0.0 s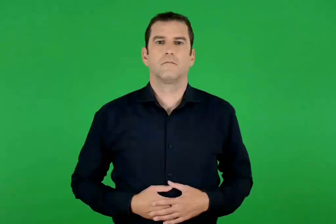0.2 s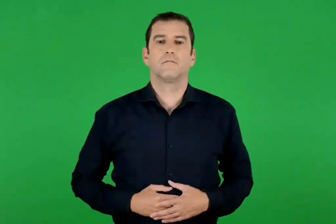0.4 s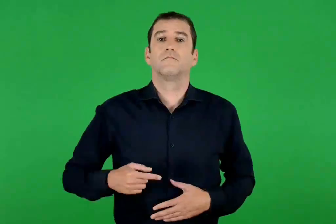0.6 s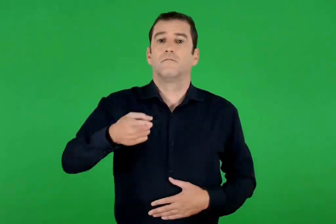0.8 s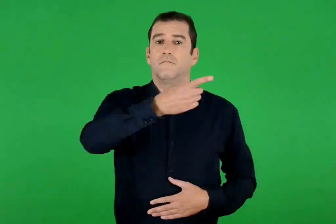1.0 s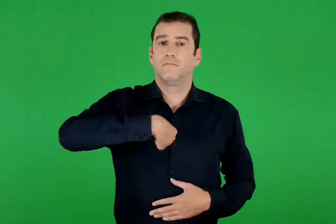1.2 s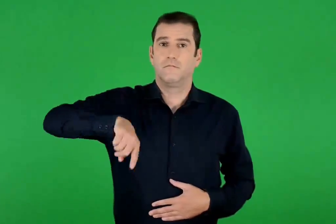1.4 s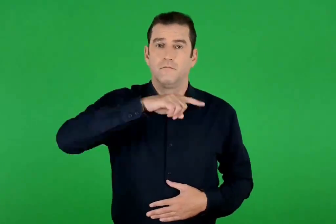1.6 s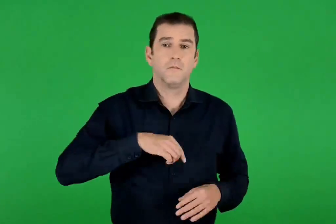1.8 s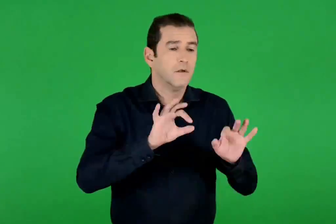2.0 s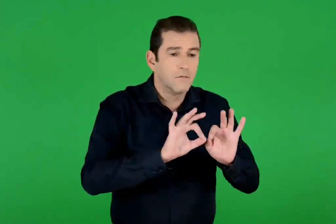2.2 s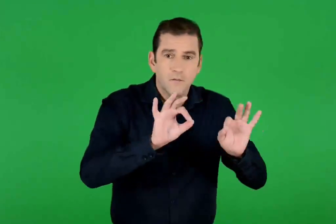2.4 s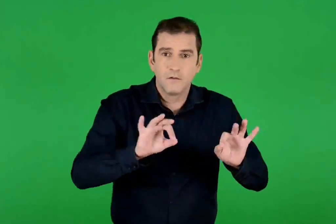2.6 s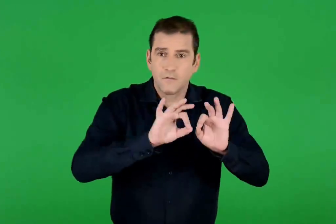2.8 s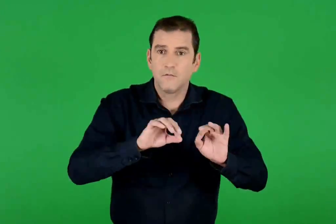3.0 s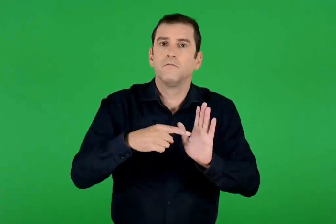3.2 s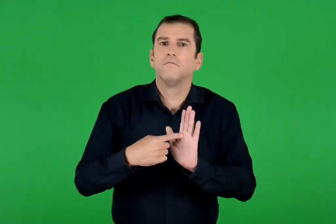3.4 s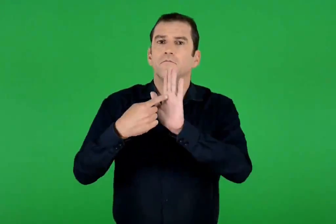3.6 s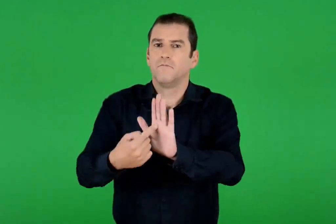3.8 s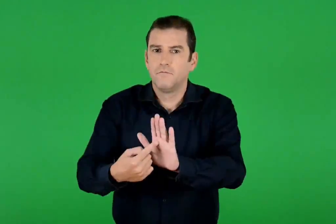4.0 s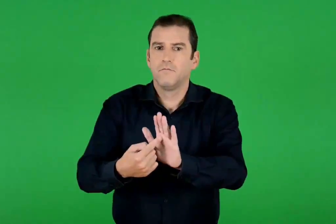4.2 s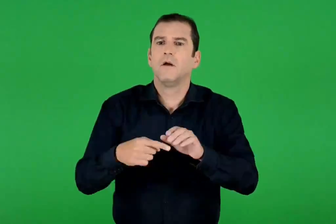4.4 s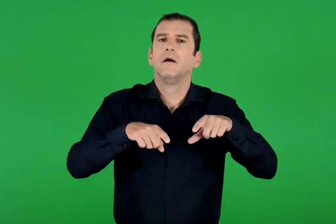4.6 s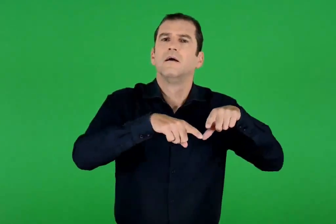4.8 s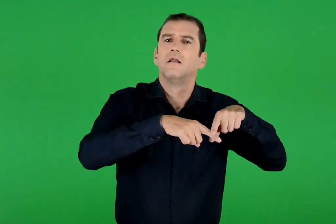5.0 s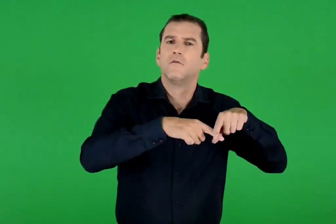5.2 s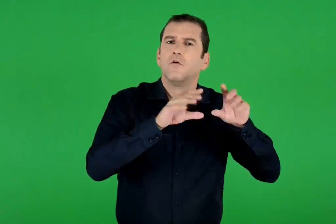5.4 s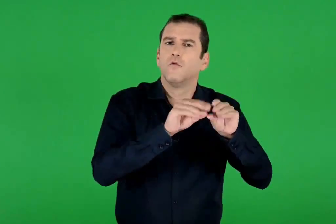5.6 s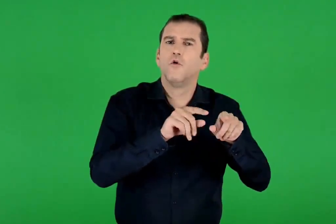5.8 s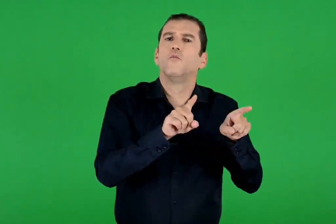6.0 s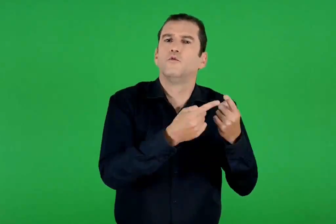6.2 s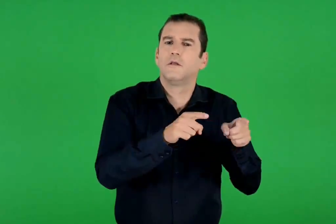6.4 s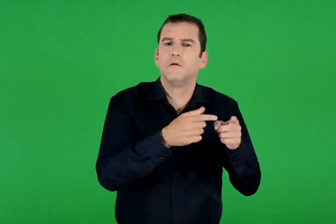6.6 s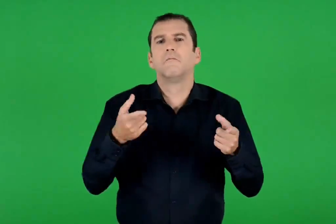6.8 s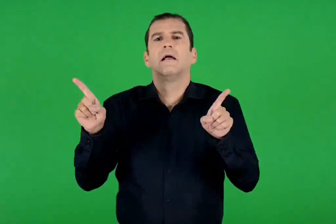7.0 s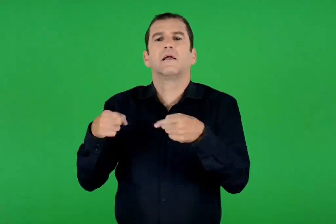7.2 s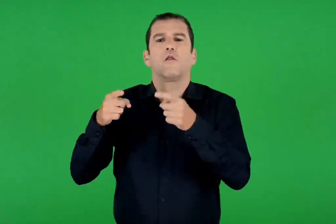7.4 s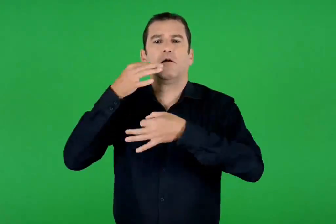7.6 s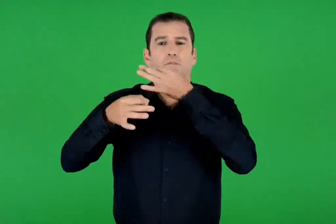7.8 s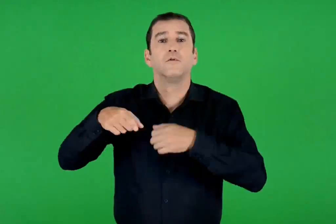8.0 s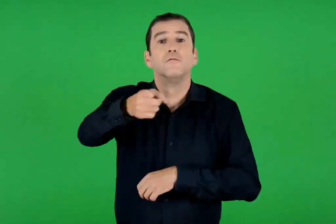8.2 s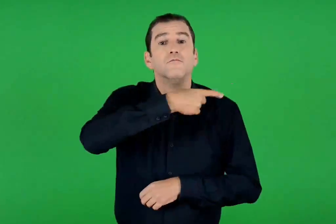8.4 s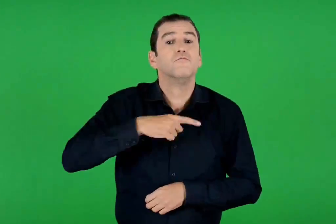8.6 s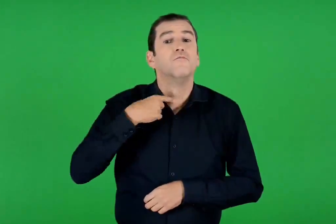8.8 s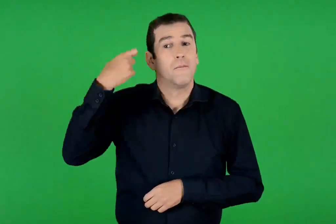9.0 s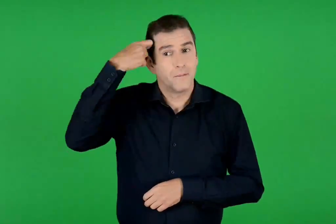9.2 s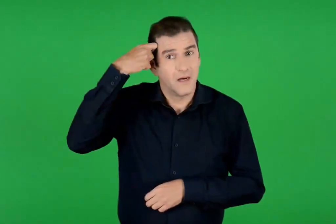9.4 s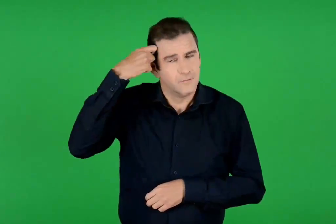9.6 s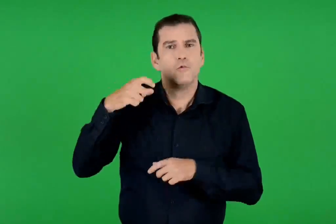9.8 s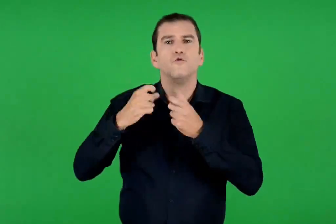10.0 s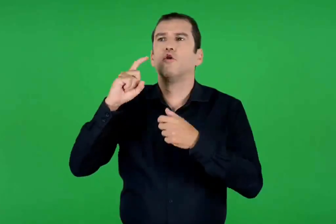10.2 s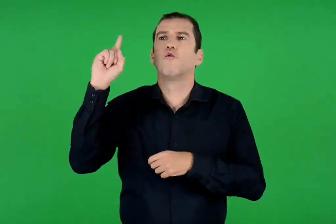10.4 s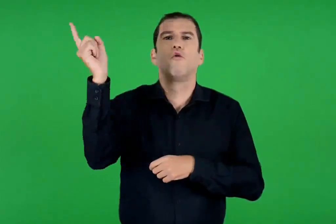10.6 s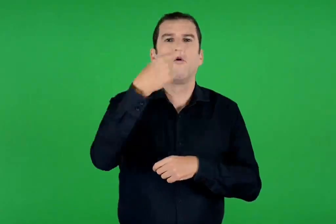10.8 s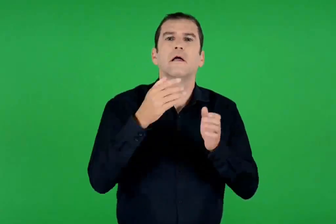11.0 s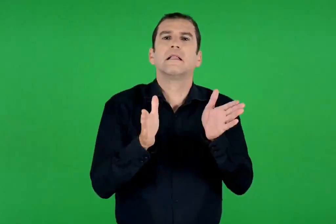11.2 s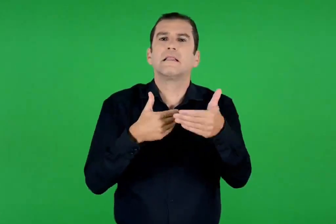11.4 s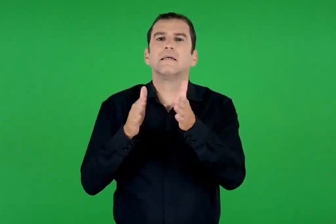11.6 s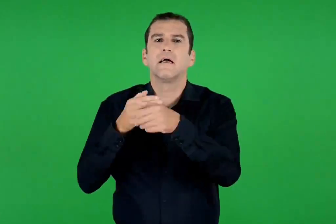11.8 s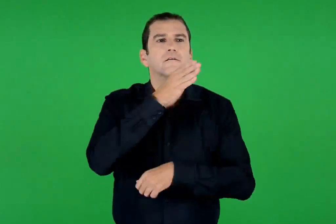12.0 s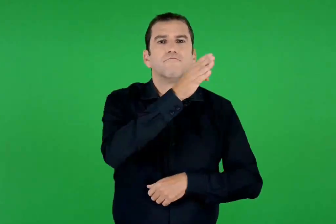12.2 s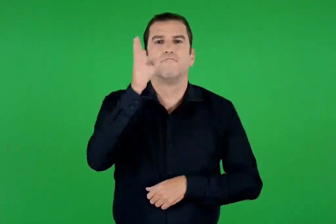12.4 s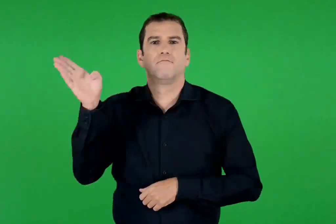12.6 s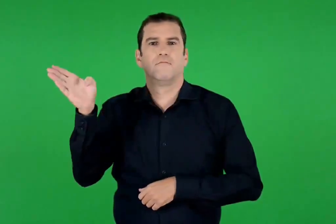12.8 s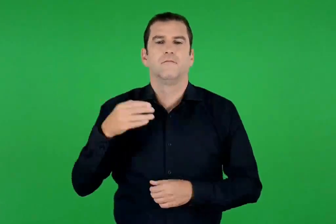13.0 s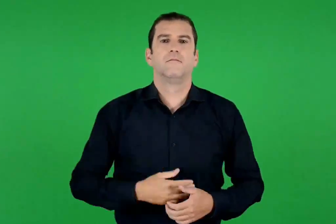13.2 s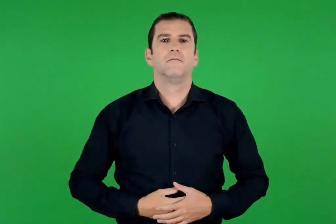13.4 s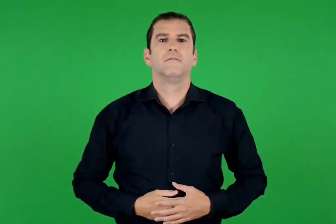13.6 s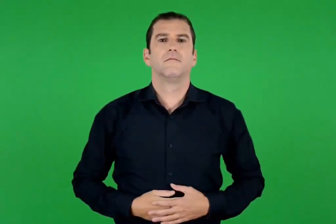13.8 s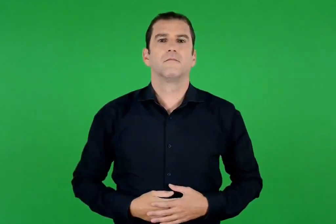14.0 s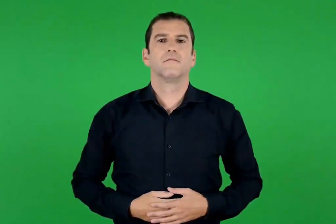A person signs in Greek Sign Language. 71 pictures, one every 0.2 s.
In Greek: ετοιμάζουμε και παρουσιάζουμε χριστουγεννιάτικη μουσική και τραγούδια που μας αρέσουν σε όλο το σχολείο , από τάξη σε τάξη
